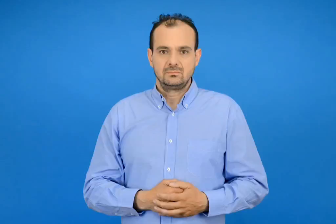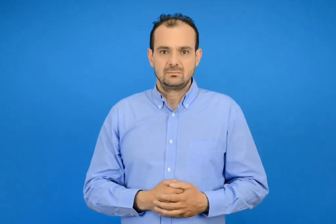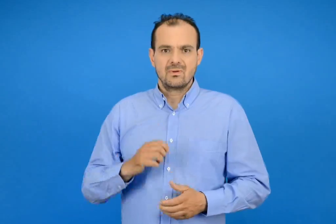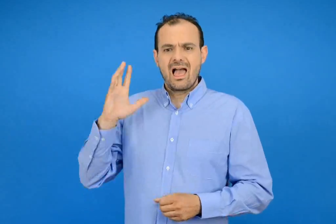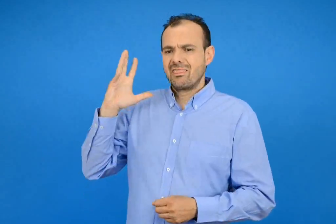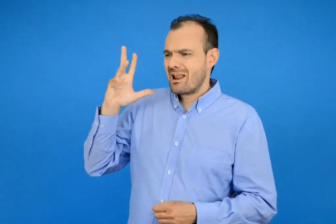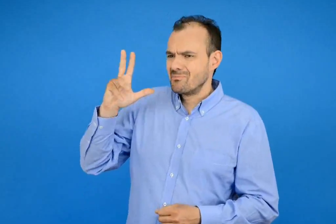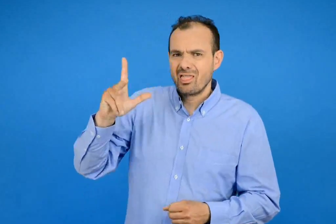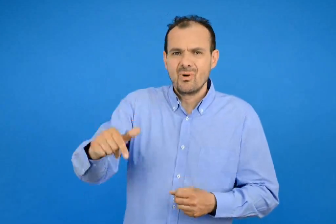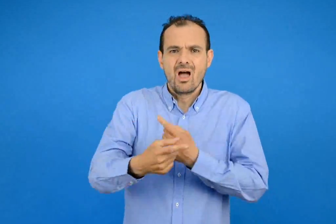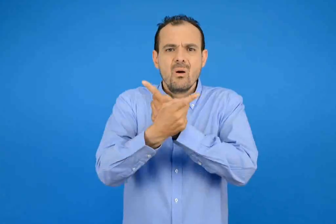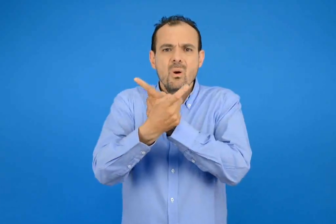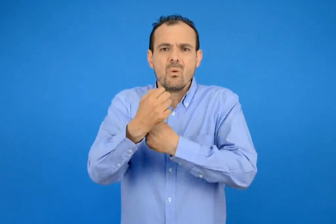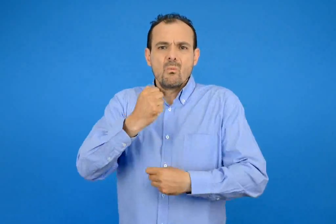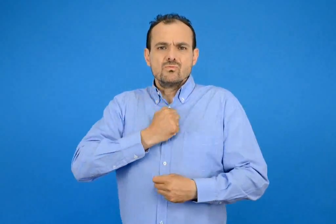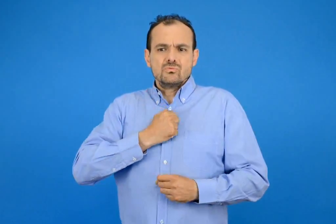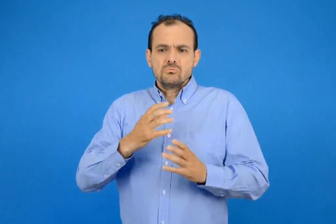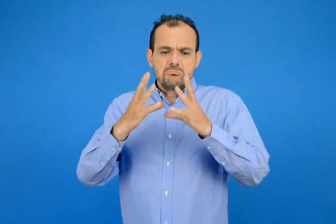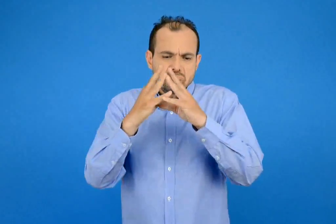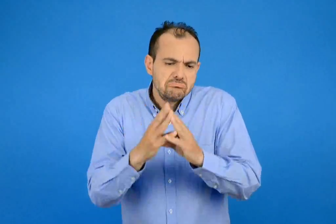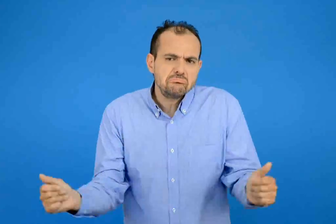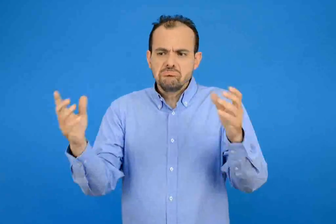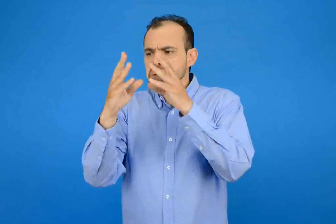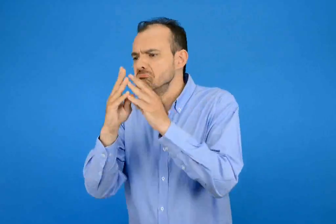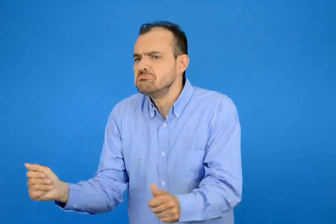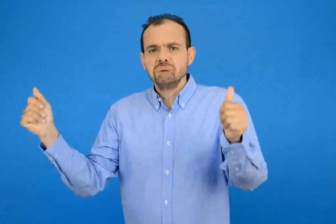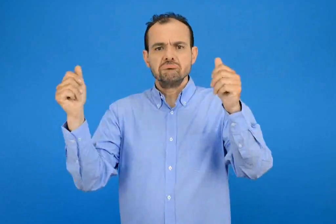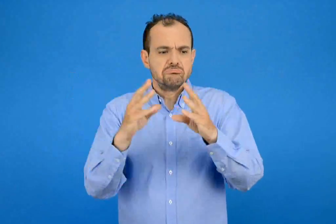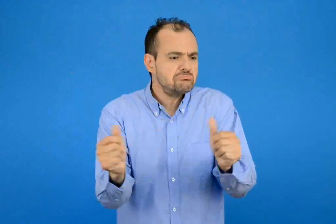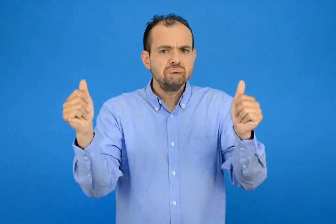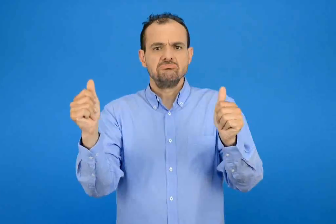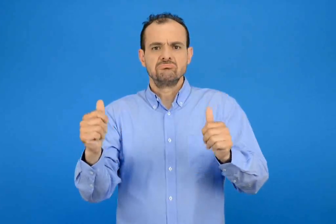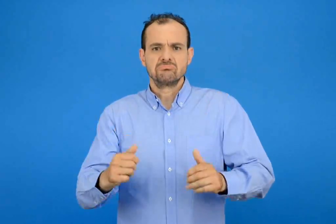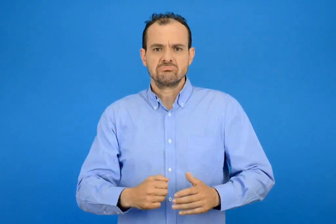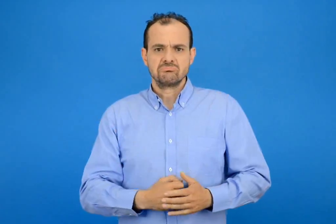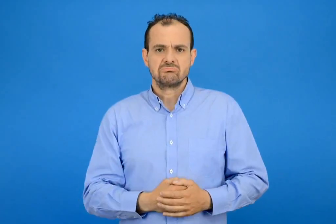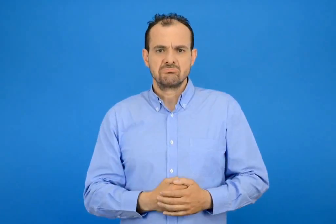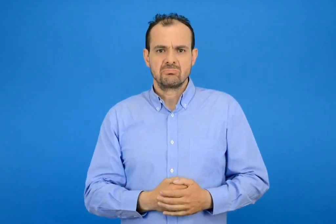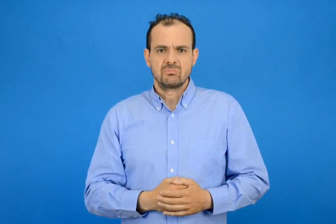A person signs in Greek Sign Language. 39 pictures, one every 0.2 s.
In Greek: κάθε μέρα το κόκαλο μου χάνω
